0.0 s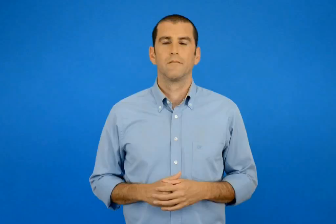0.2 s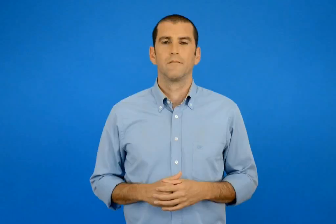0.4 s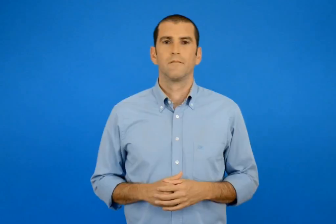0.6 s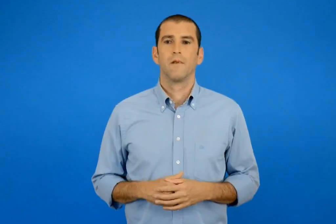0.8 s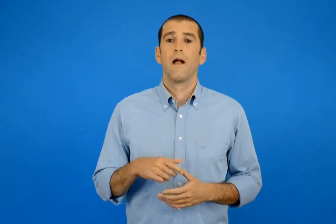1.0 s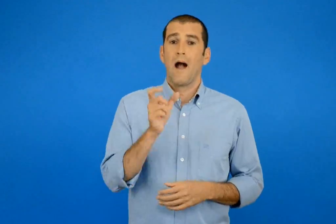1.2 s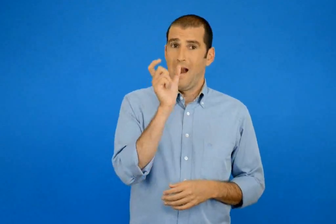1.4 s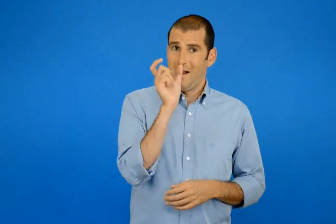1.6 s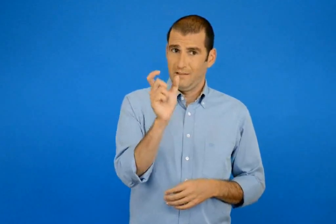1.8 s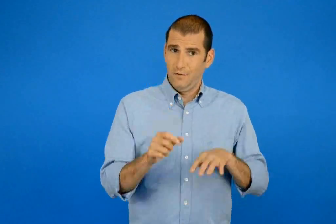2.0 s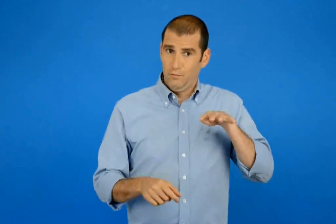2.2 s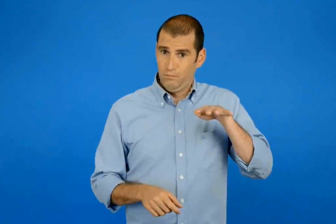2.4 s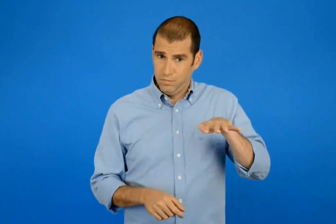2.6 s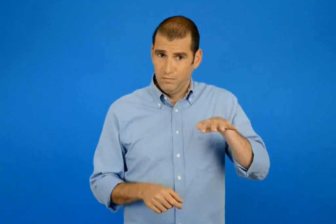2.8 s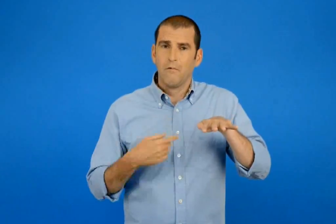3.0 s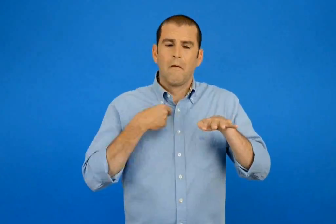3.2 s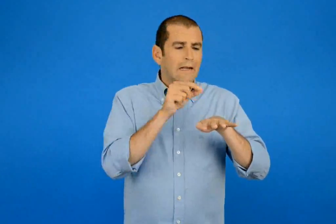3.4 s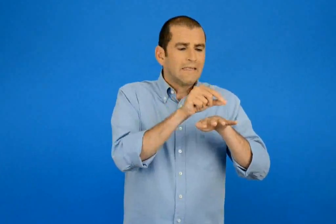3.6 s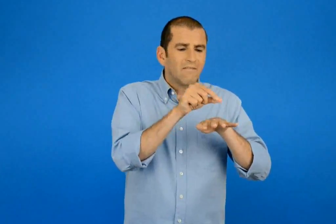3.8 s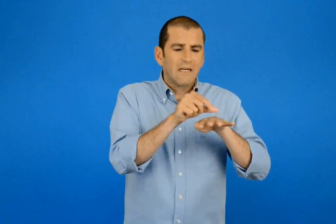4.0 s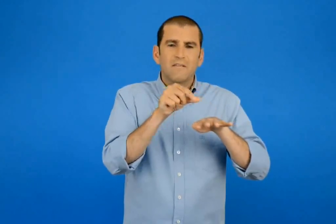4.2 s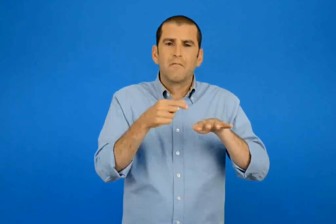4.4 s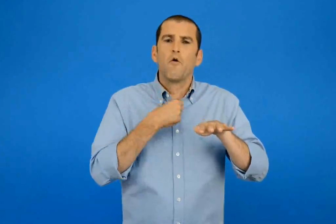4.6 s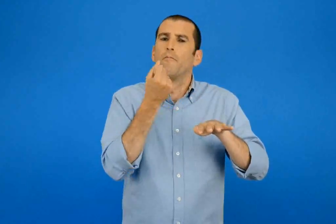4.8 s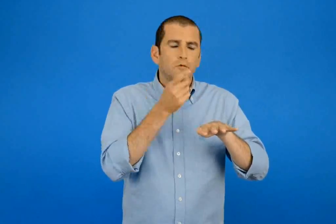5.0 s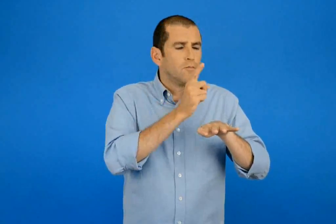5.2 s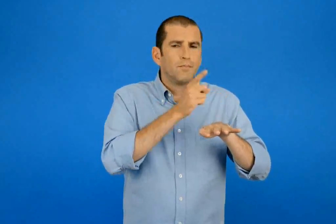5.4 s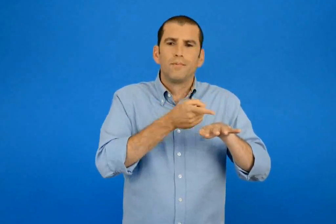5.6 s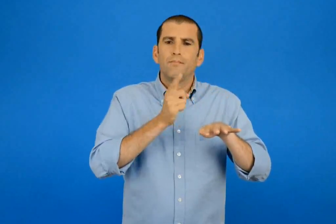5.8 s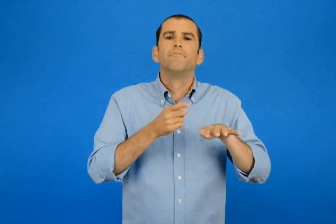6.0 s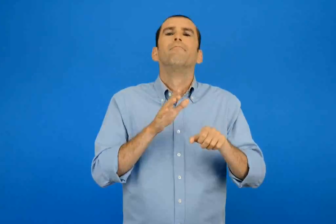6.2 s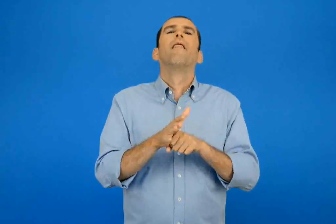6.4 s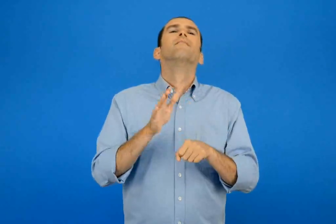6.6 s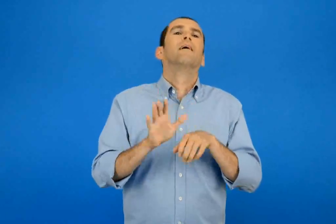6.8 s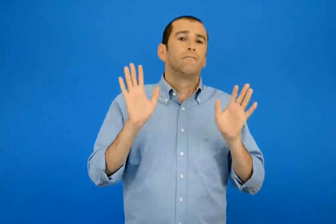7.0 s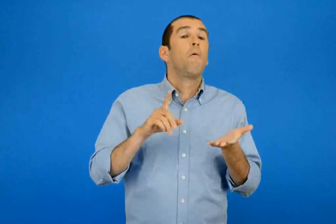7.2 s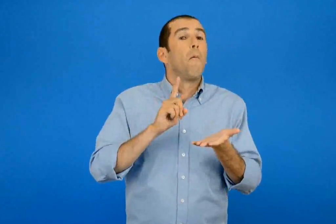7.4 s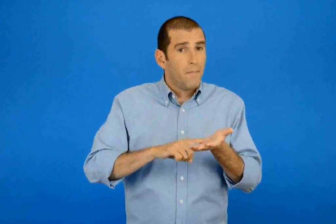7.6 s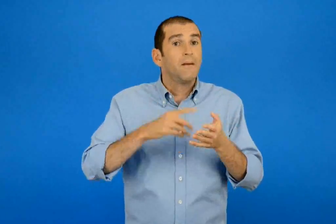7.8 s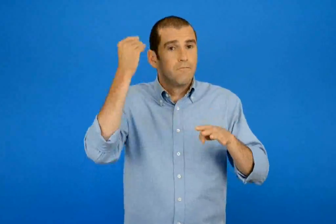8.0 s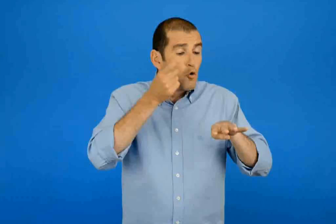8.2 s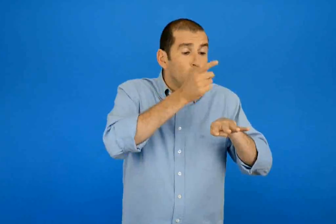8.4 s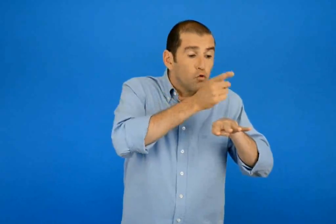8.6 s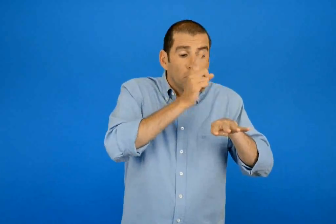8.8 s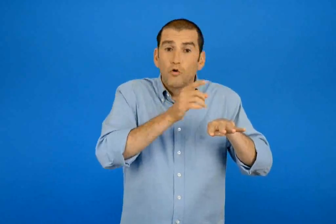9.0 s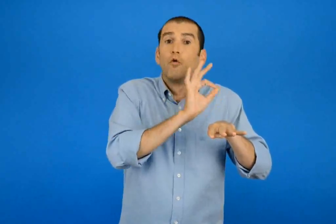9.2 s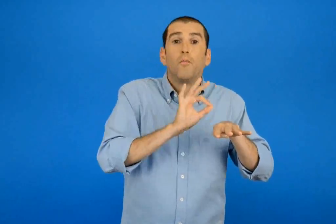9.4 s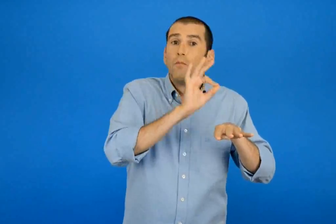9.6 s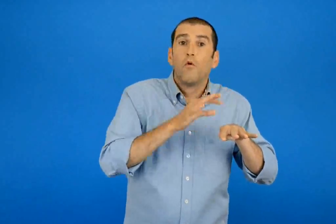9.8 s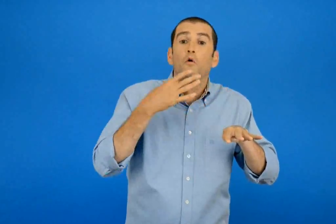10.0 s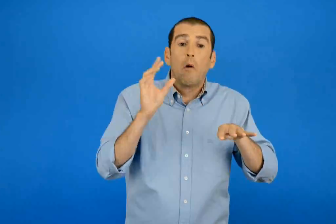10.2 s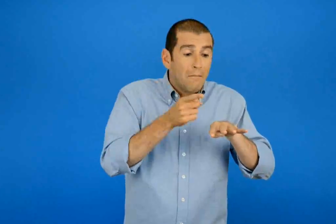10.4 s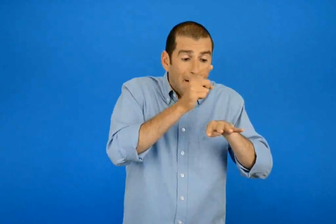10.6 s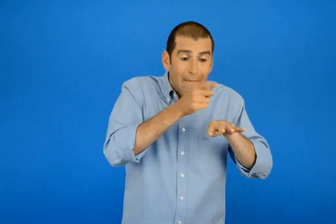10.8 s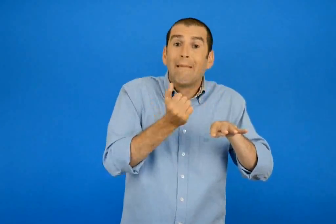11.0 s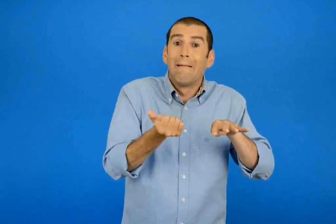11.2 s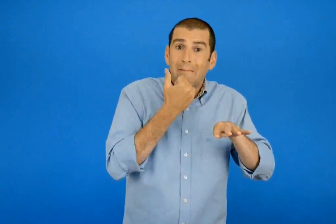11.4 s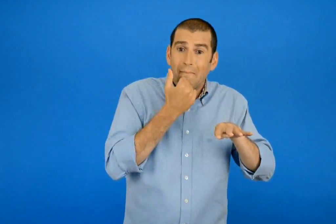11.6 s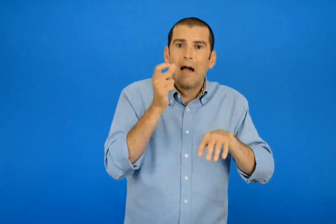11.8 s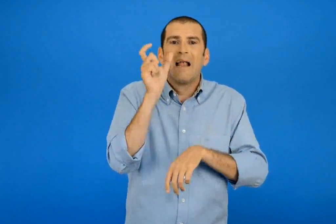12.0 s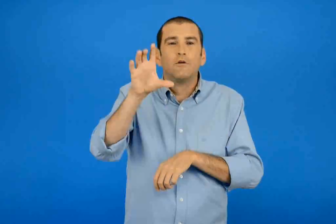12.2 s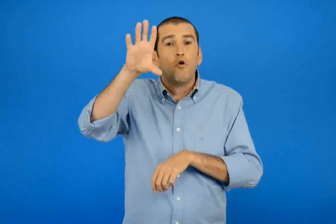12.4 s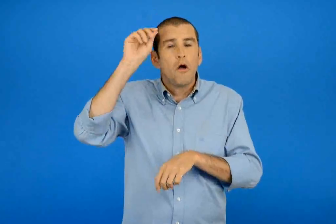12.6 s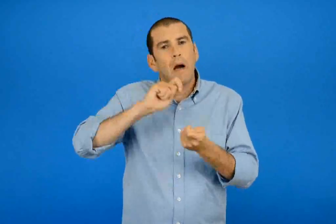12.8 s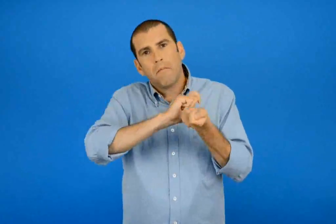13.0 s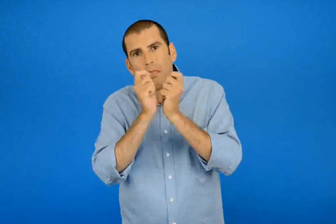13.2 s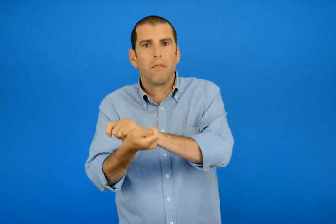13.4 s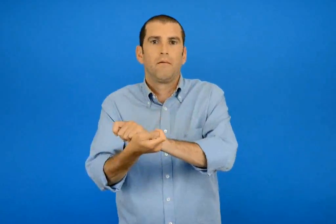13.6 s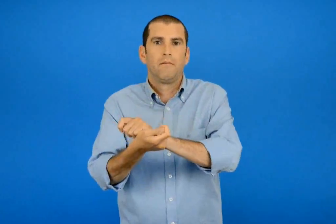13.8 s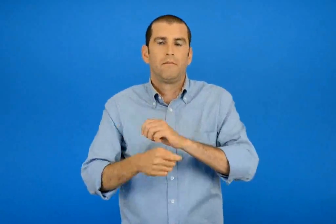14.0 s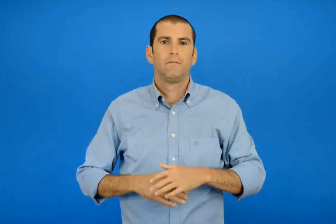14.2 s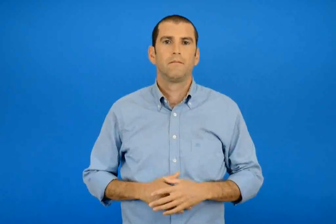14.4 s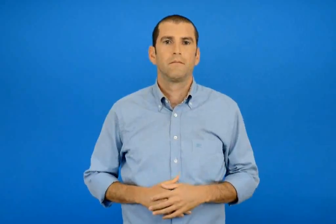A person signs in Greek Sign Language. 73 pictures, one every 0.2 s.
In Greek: δε φτάνει όμως τις συλλαβές μόνο να μετρούμε πρέπει και τους τόνους σωστά να πούμε ένα τόσο δα σημαδάκι και η λέξη όλη αλλάζει
